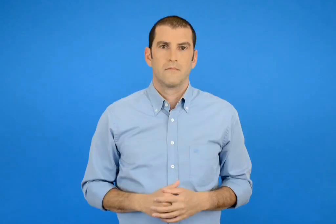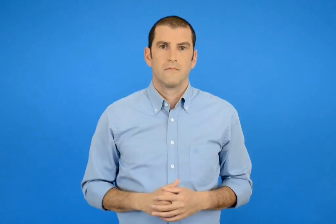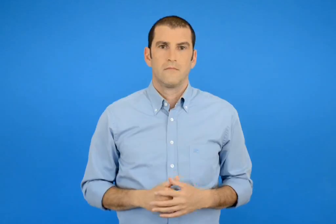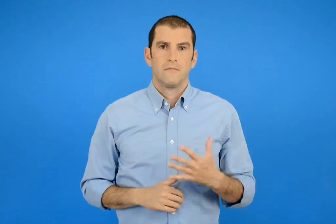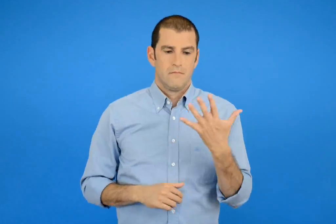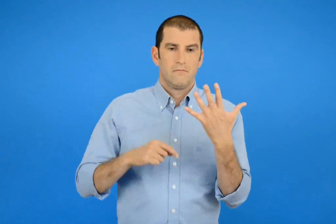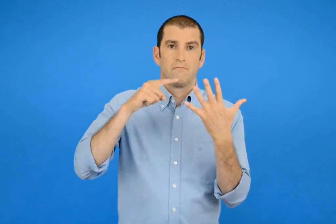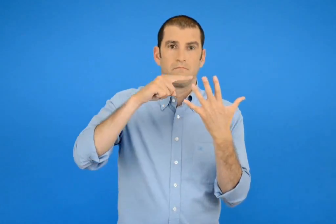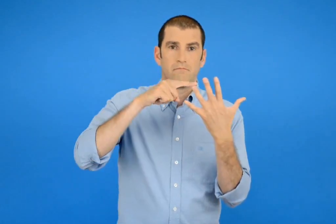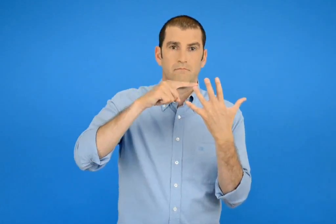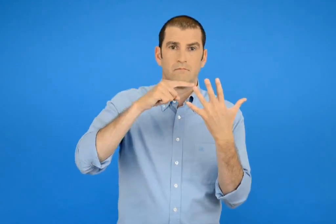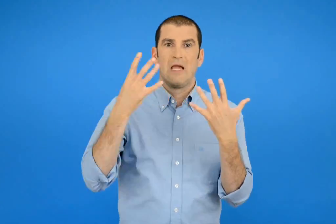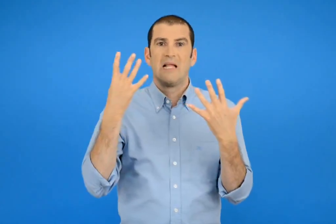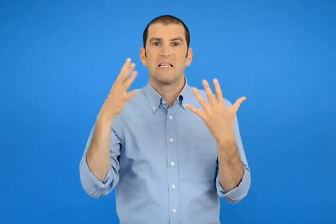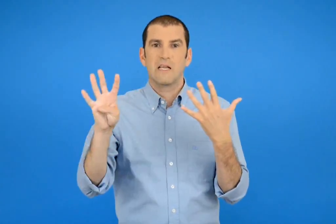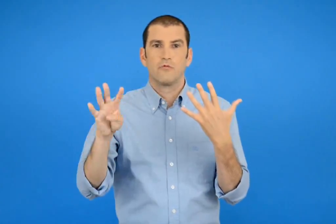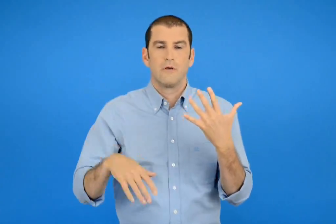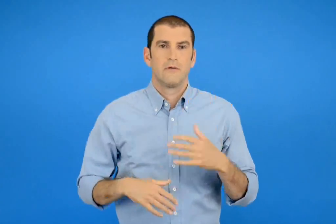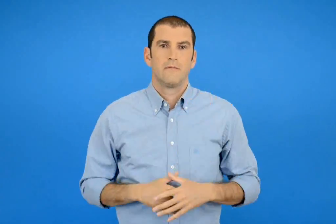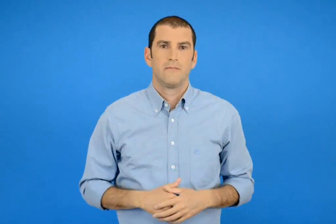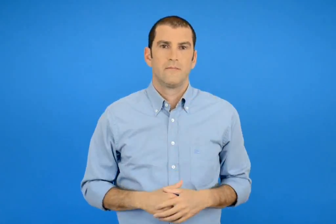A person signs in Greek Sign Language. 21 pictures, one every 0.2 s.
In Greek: 400 τετρακόσια
